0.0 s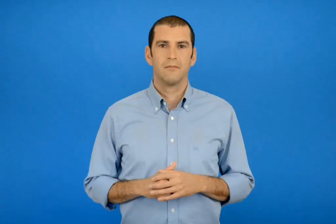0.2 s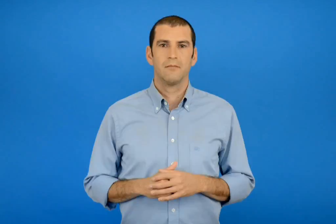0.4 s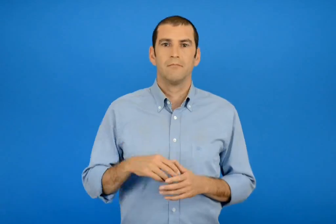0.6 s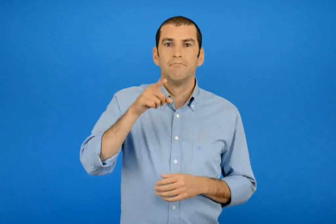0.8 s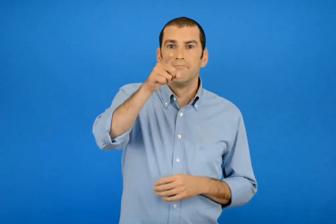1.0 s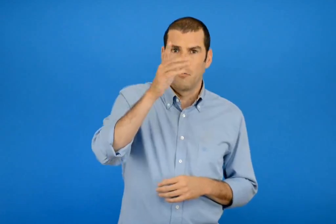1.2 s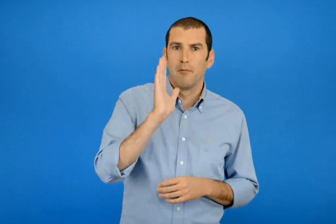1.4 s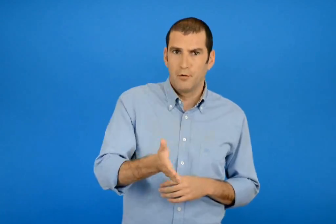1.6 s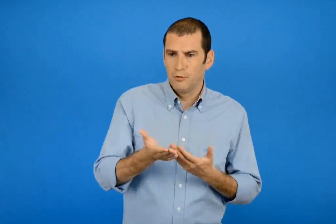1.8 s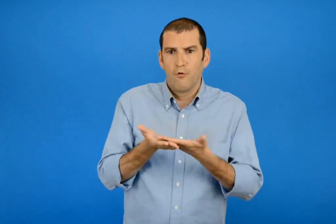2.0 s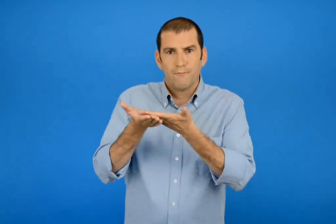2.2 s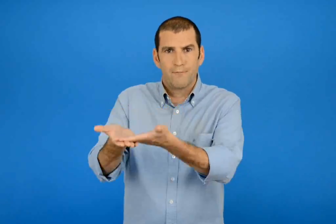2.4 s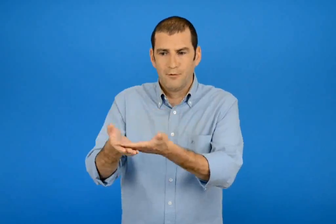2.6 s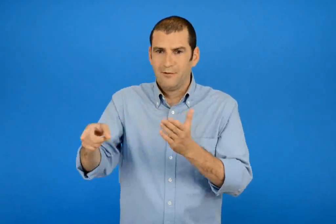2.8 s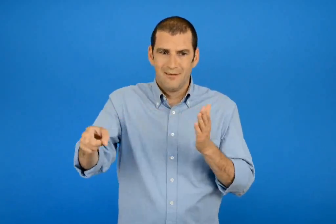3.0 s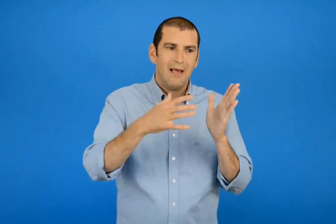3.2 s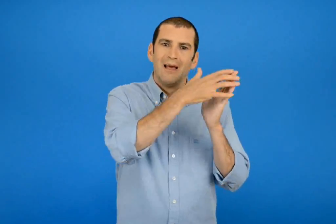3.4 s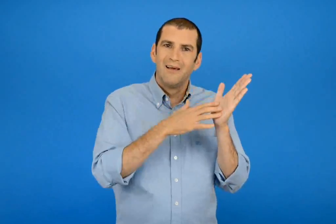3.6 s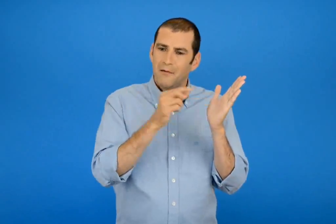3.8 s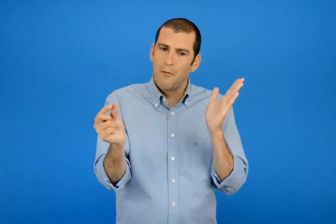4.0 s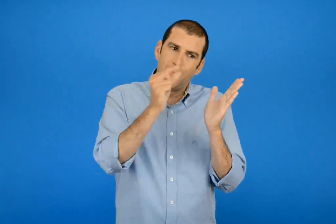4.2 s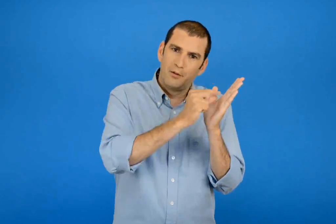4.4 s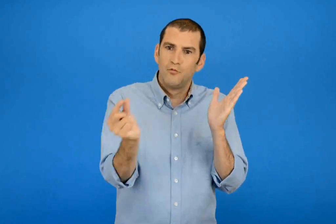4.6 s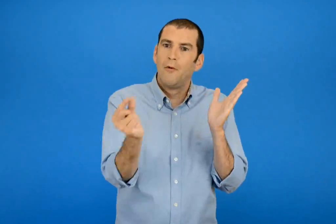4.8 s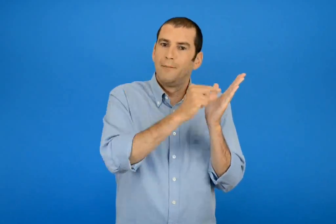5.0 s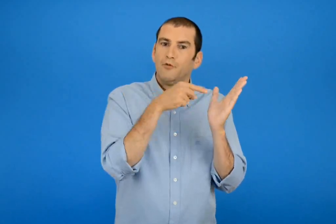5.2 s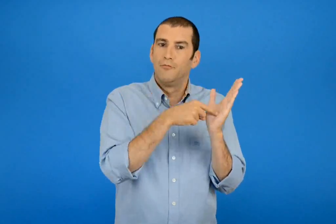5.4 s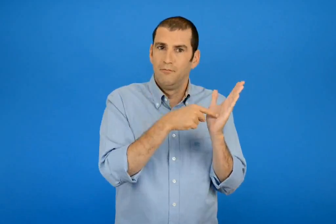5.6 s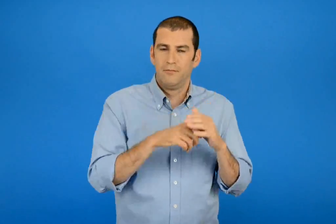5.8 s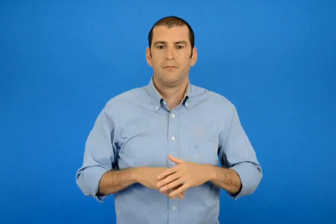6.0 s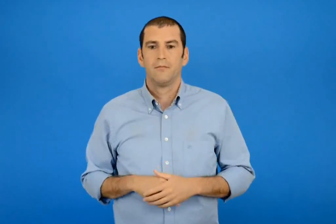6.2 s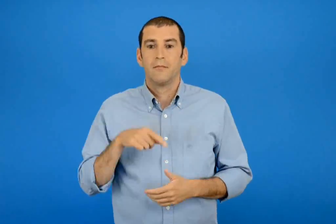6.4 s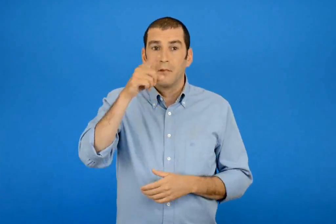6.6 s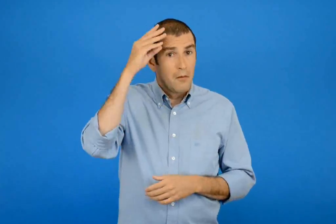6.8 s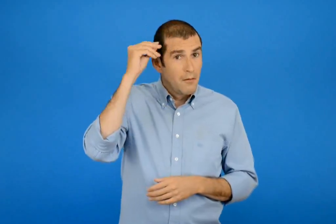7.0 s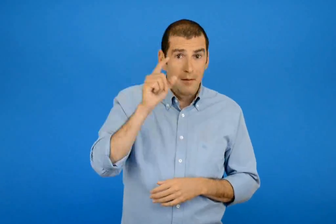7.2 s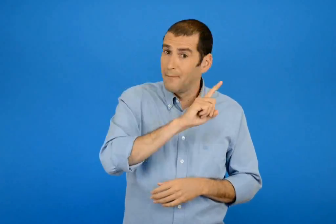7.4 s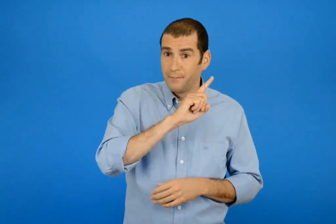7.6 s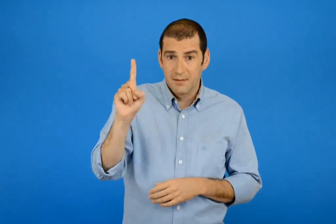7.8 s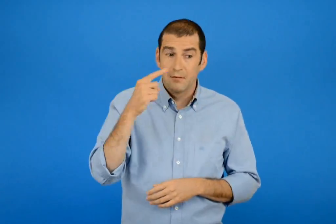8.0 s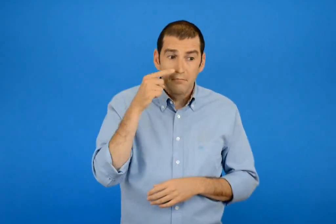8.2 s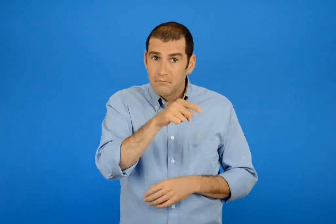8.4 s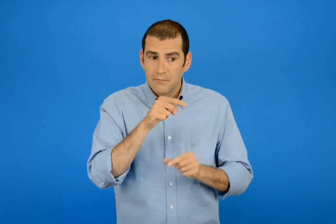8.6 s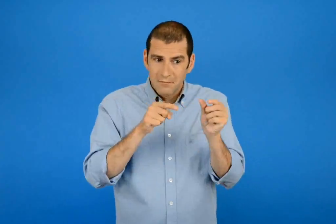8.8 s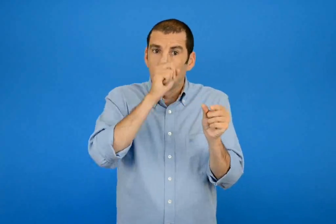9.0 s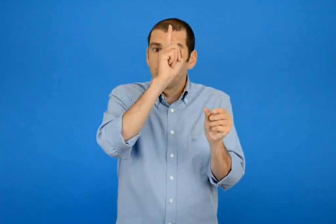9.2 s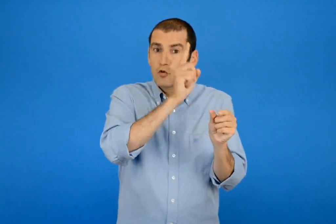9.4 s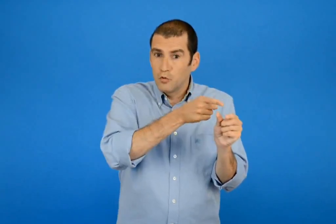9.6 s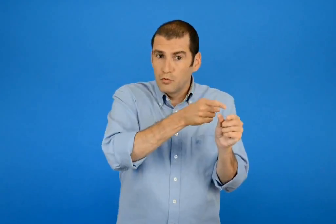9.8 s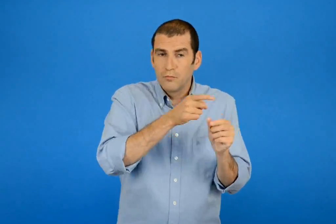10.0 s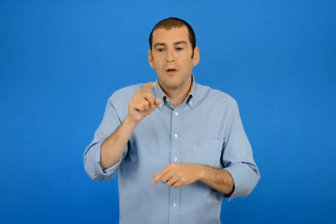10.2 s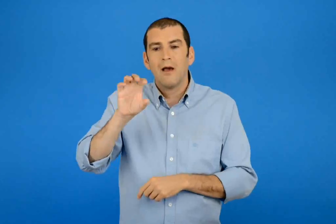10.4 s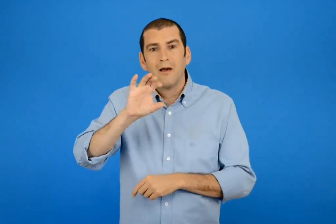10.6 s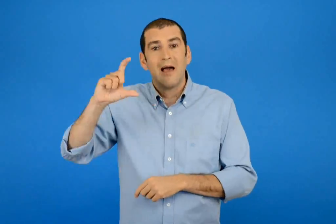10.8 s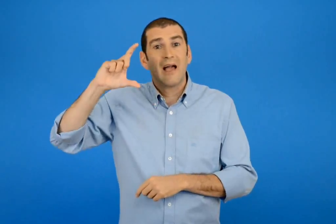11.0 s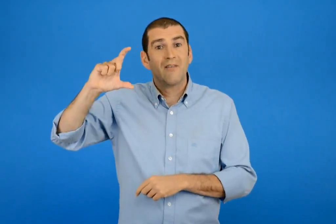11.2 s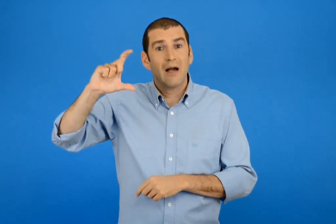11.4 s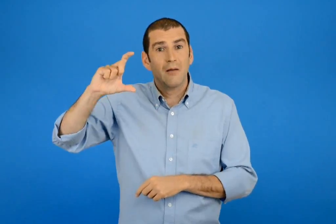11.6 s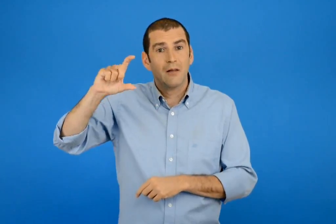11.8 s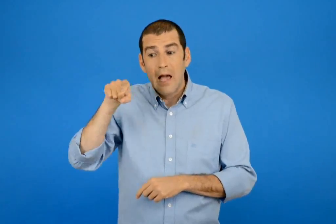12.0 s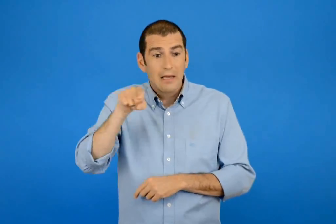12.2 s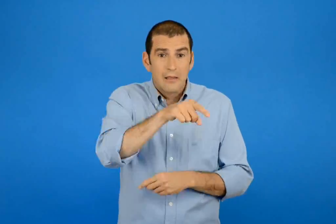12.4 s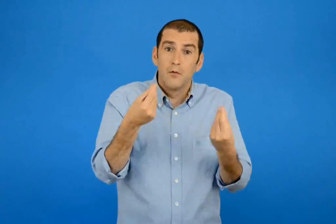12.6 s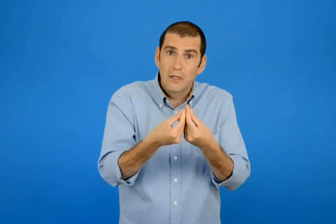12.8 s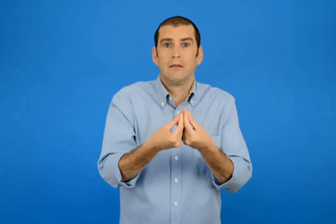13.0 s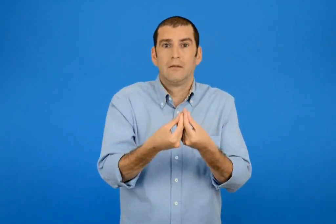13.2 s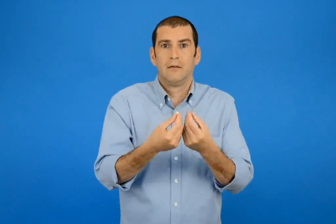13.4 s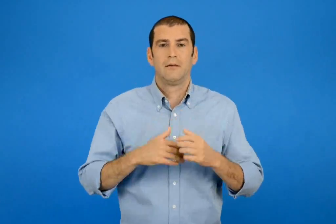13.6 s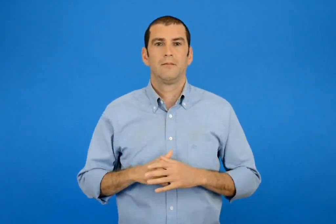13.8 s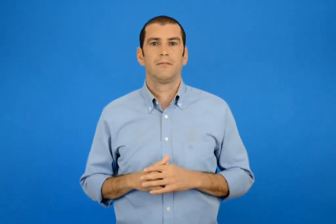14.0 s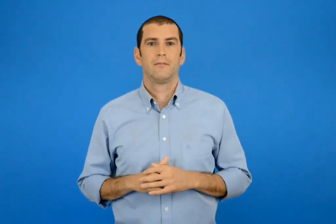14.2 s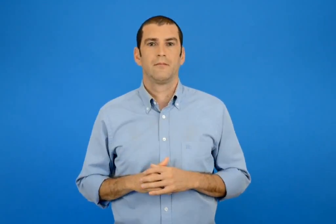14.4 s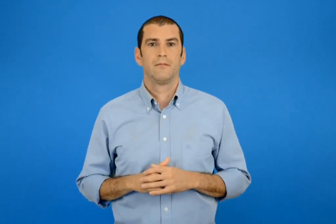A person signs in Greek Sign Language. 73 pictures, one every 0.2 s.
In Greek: μπορείς να τα βοηθήσεις να ξαναμπούν εκεί που ήταν ; μην ξεχάσεις να βάλεις τους τόνους και τα κεφάλαια γράμματα εκεί που πρέπει
